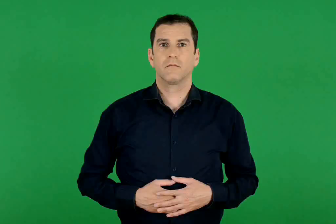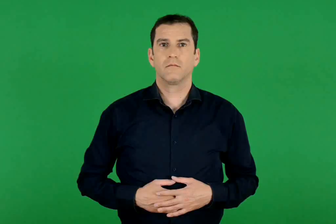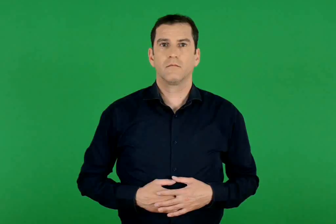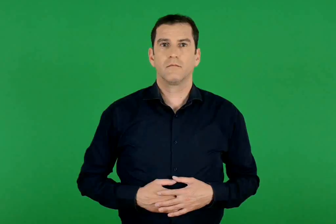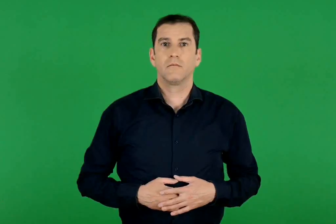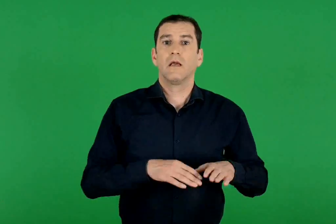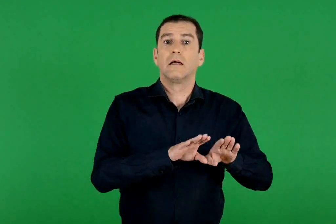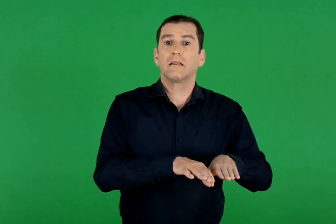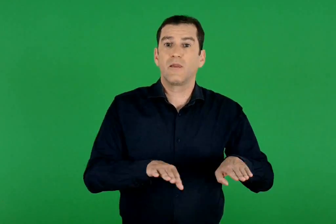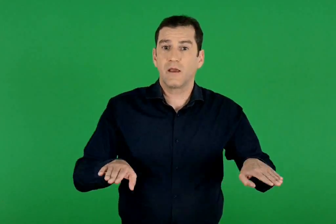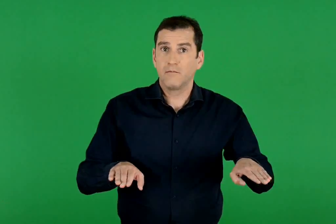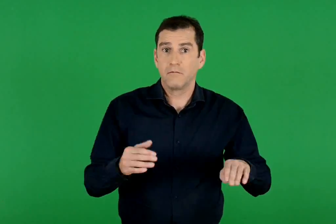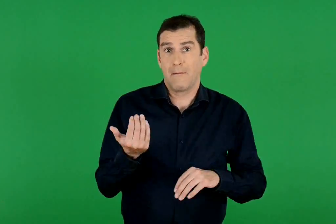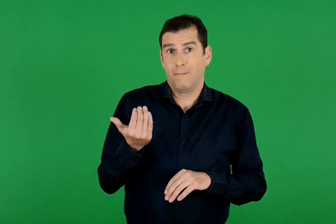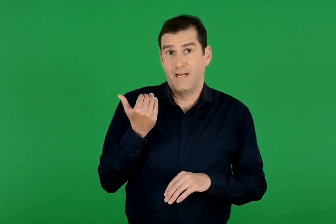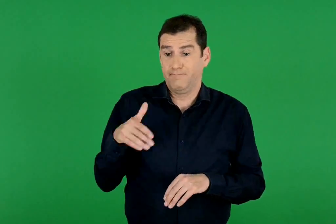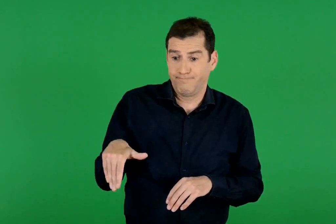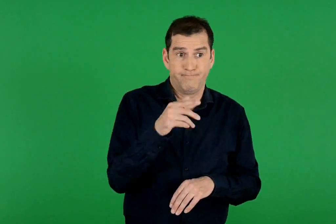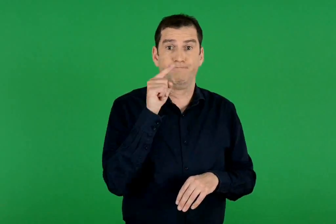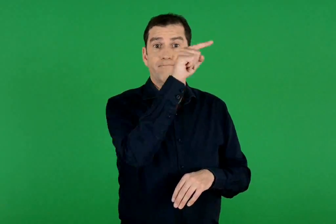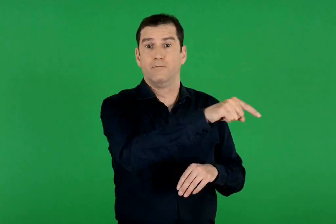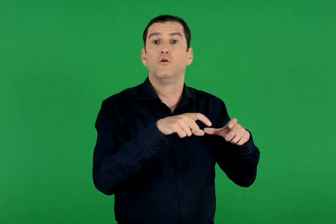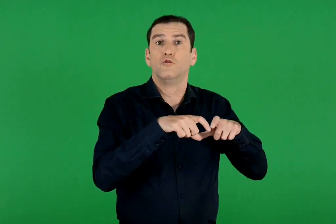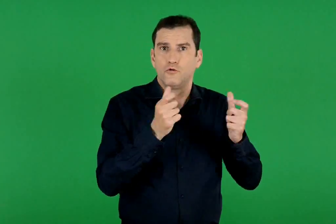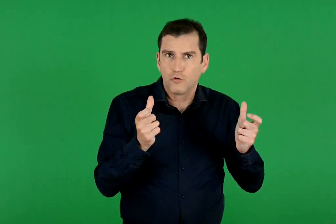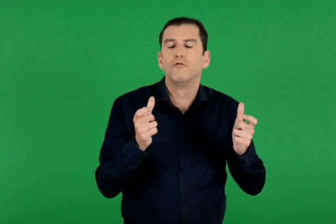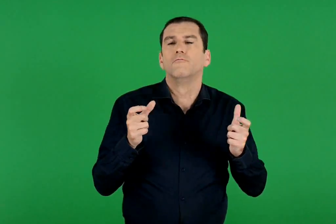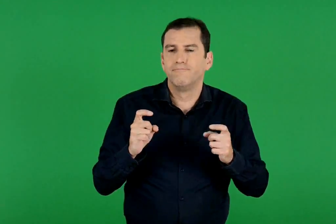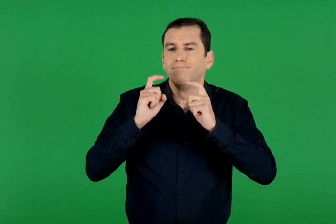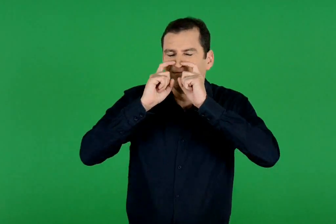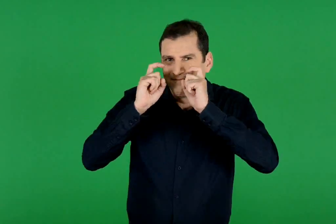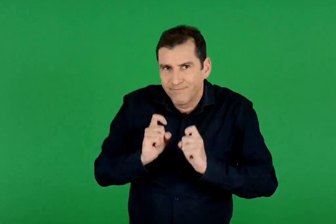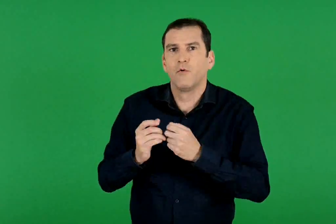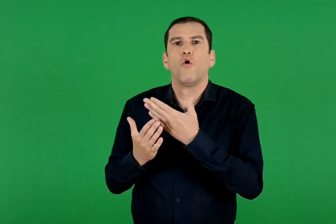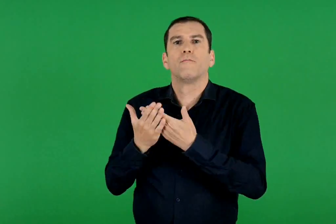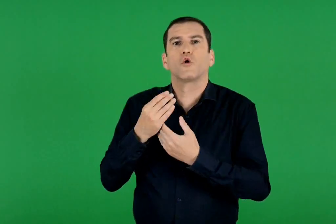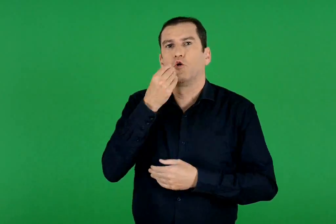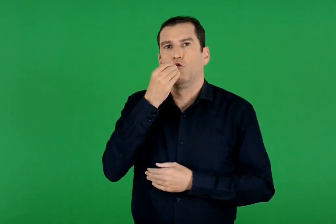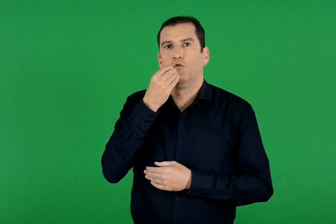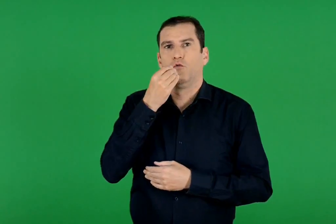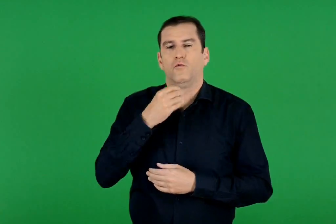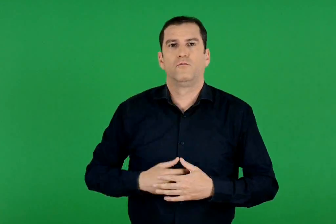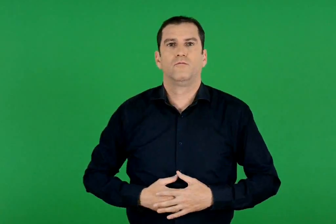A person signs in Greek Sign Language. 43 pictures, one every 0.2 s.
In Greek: τα παιδιά πριν φύγουν για το σχολείο είναι απαραίτητο να φάνε το πρωινό τους
